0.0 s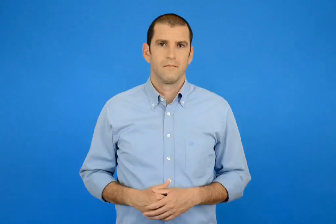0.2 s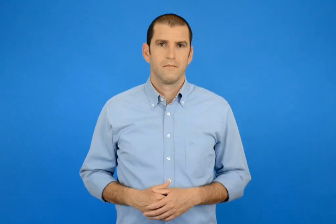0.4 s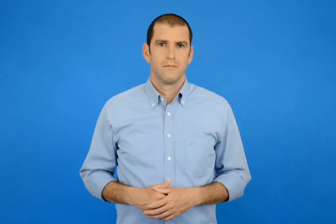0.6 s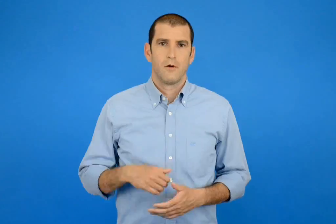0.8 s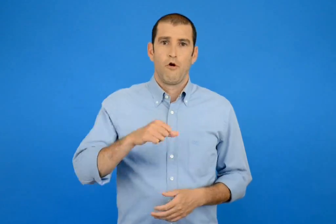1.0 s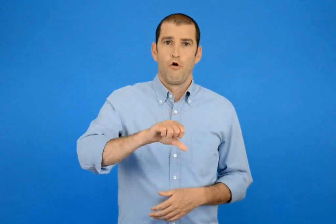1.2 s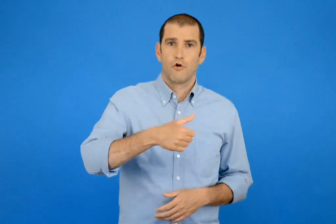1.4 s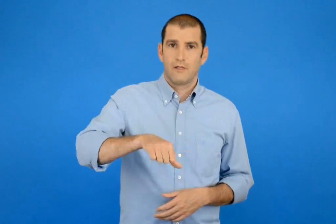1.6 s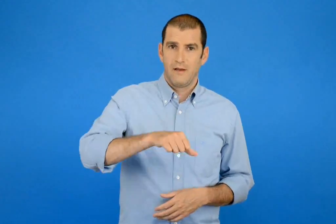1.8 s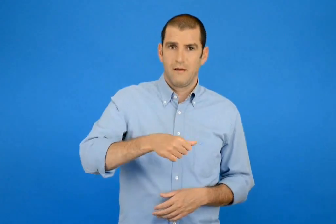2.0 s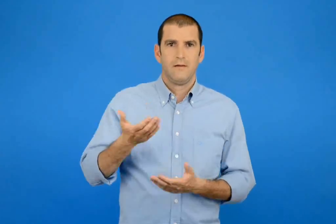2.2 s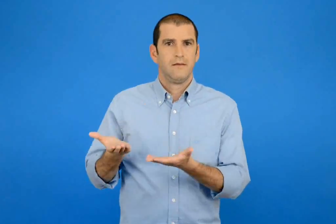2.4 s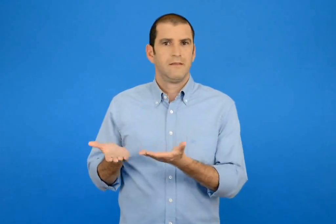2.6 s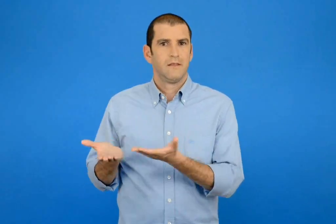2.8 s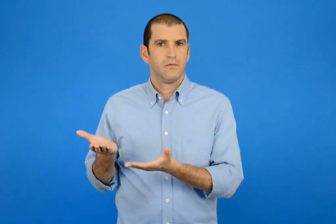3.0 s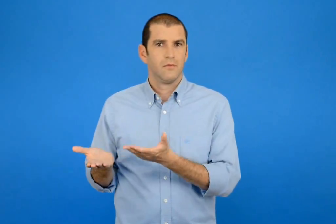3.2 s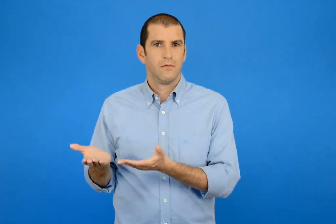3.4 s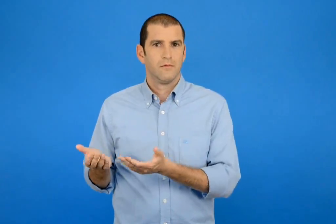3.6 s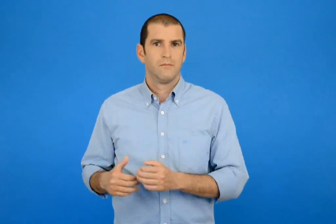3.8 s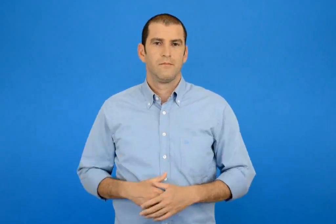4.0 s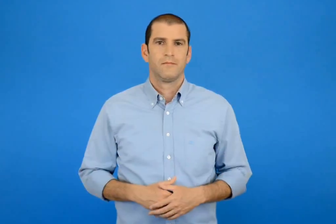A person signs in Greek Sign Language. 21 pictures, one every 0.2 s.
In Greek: τα χόρτα ζυγίζουν
